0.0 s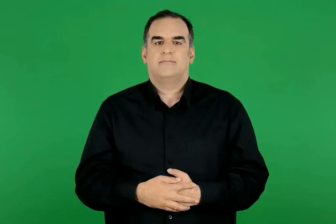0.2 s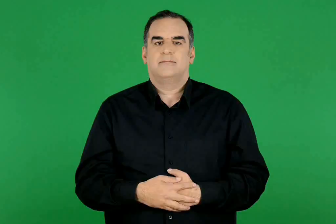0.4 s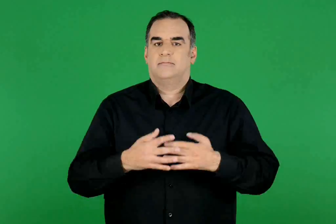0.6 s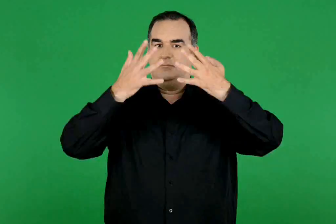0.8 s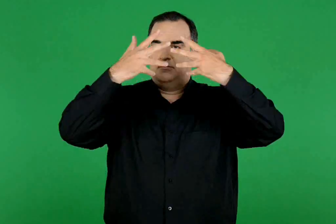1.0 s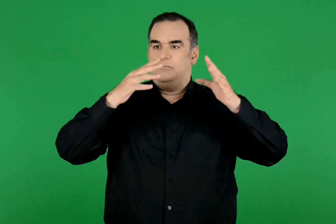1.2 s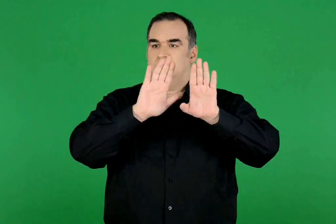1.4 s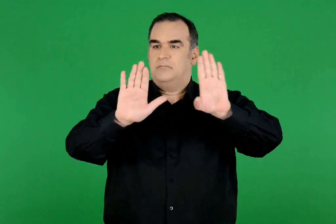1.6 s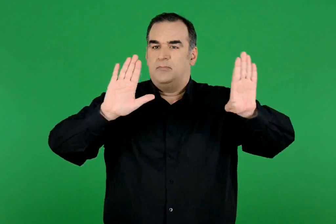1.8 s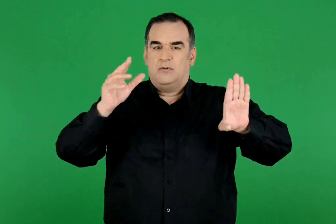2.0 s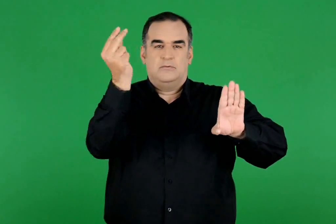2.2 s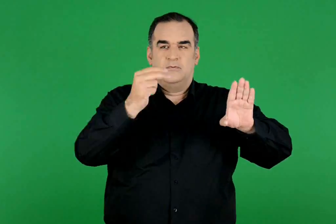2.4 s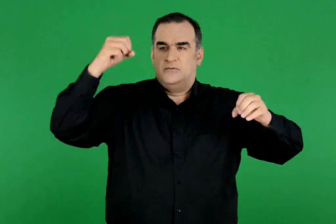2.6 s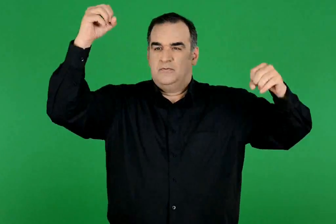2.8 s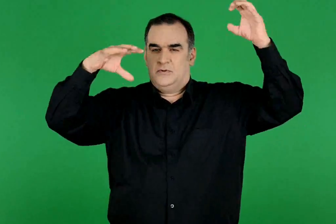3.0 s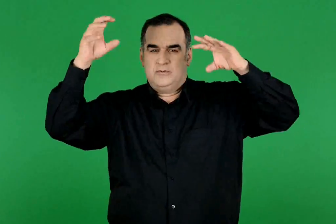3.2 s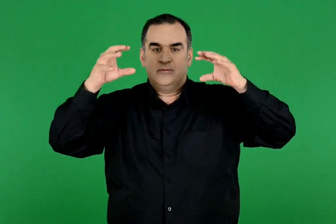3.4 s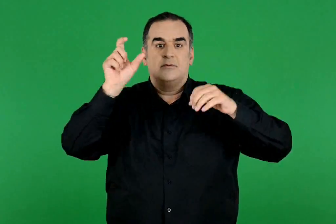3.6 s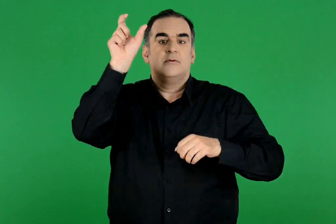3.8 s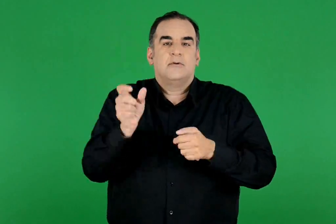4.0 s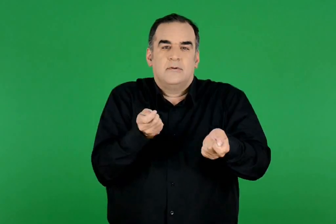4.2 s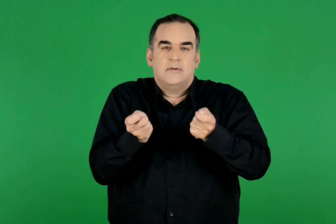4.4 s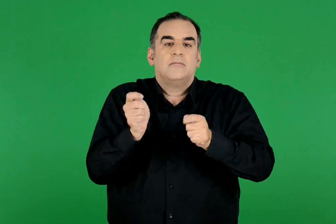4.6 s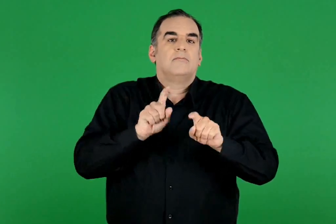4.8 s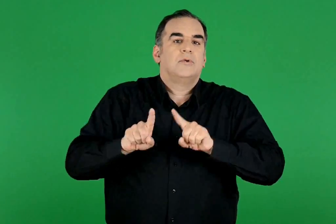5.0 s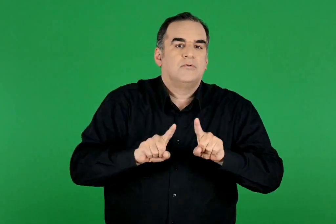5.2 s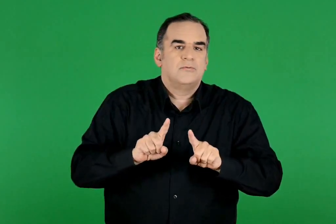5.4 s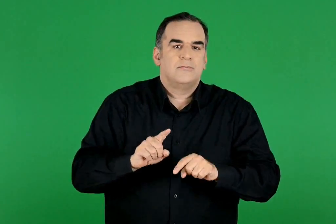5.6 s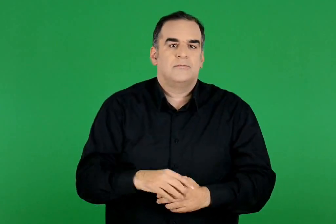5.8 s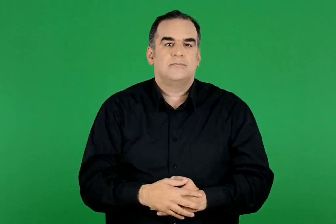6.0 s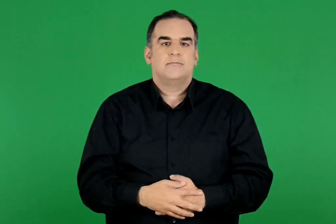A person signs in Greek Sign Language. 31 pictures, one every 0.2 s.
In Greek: ποιος κατασκευάζει τα σκηνικά ;
